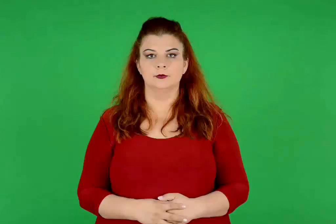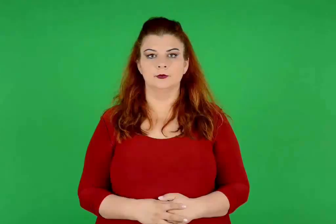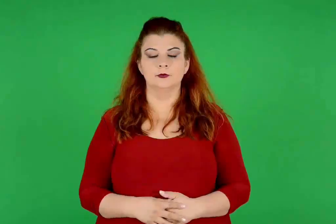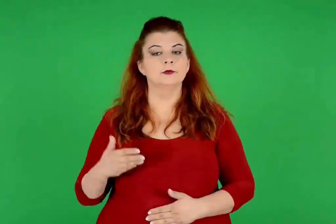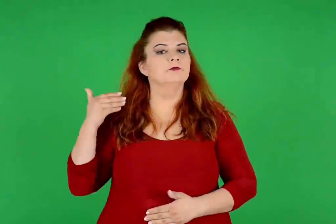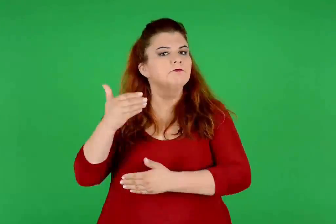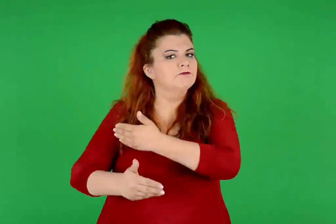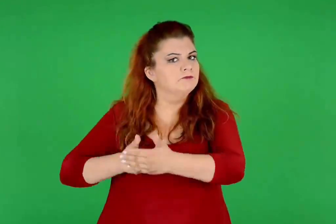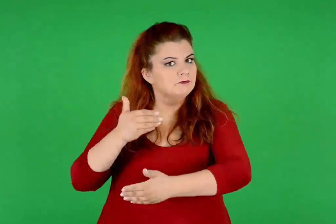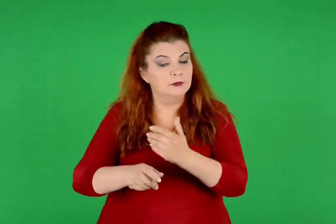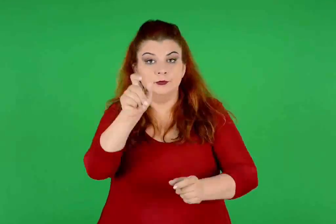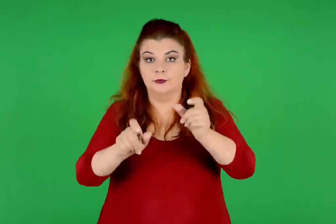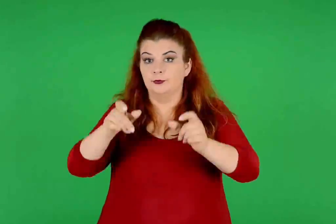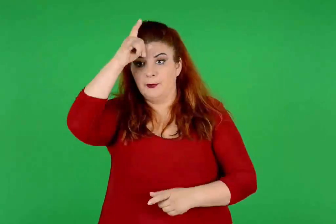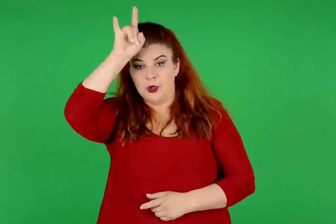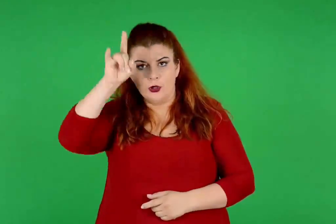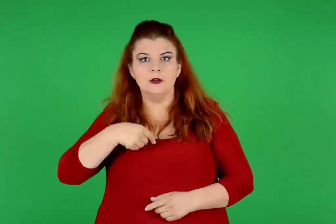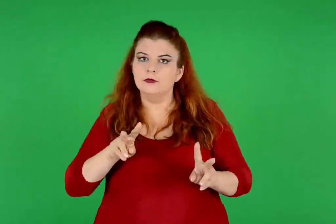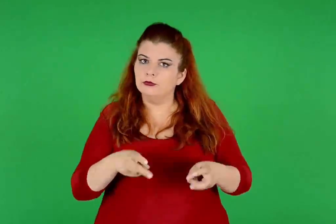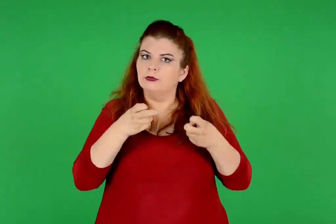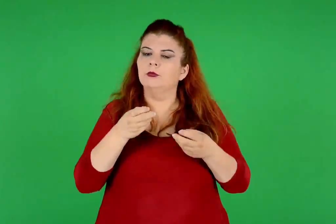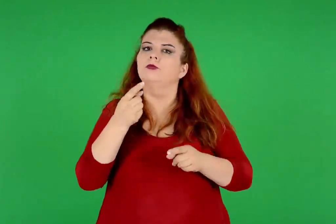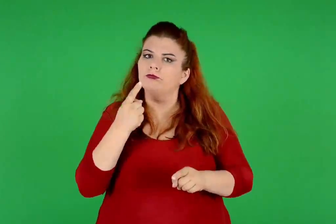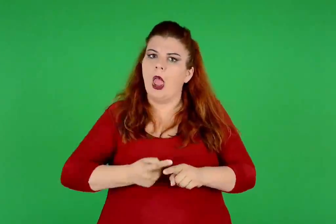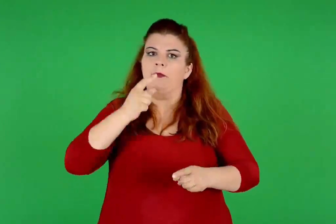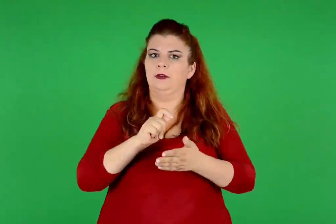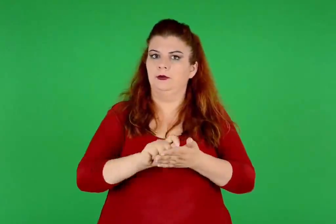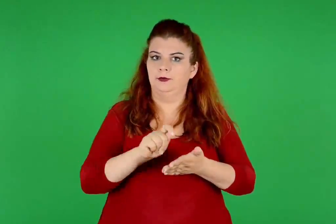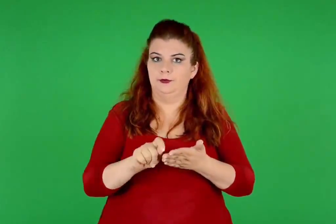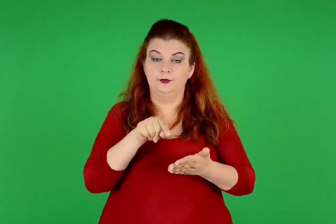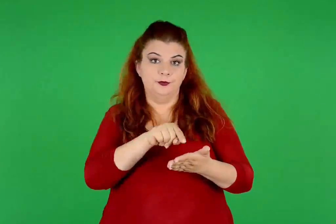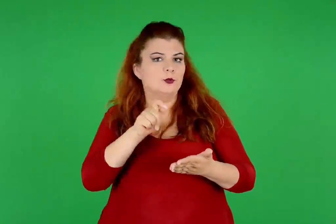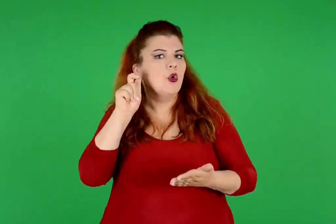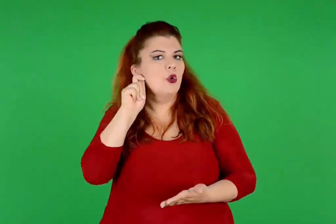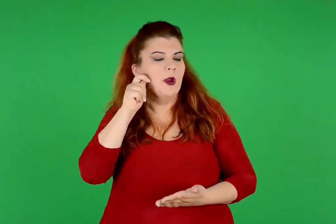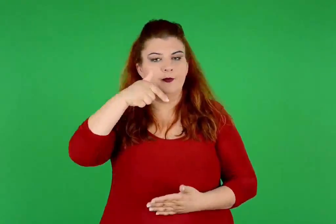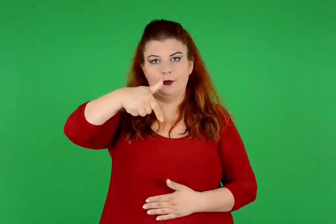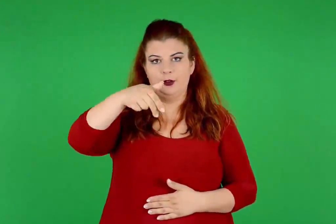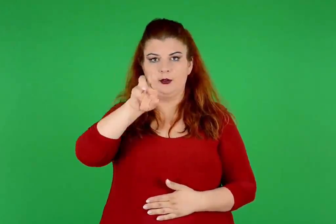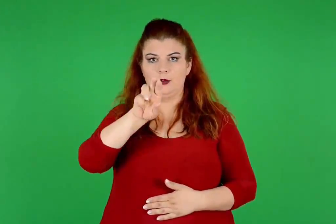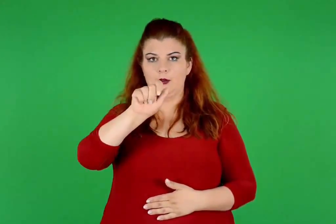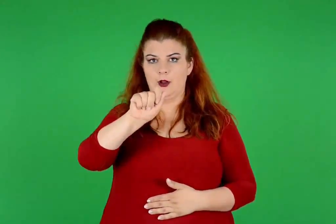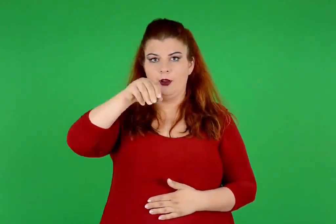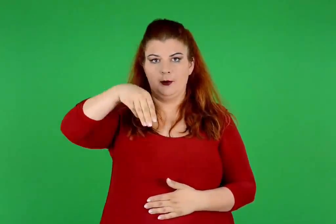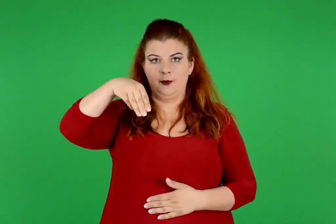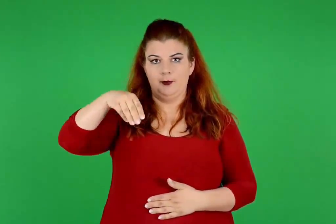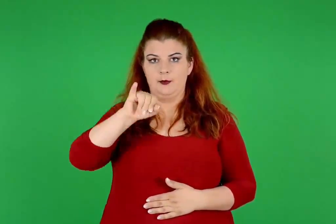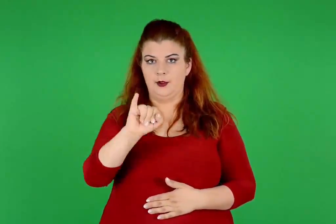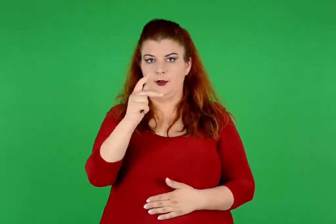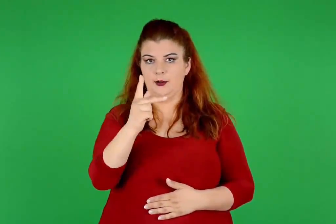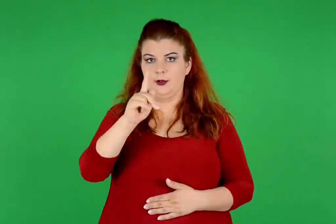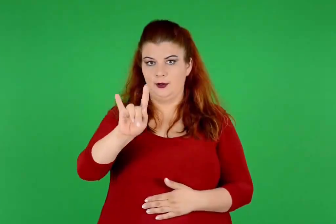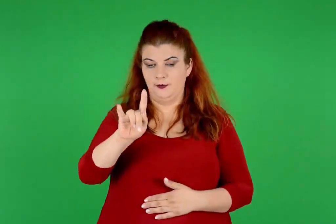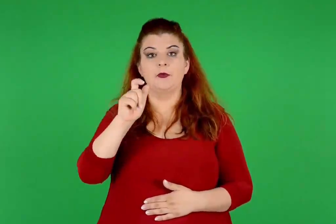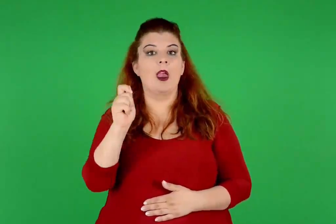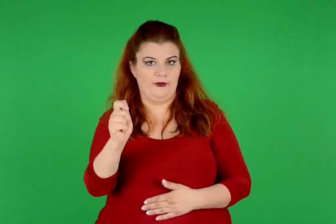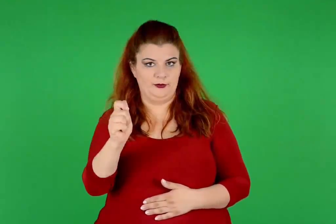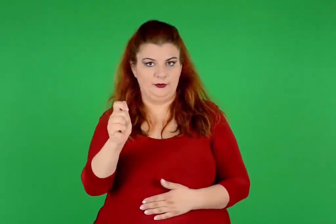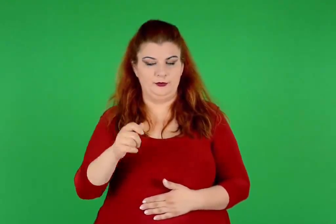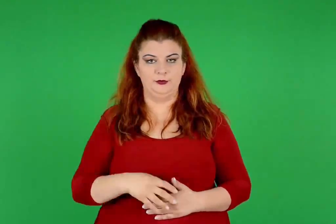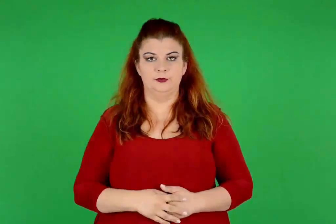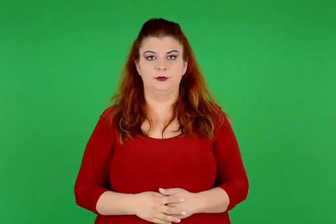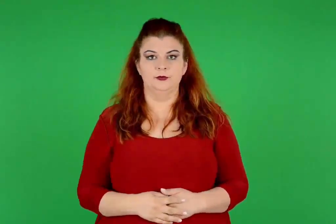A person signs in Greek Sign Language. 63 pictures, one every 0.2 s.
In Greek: αργότερα οι μινωίτες ανακάλυψαν μια πιο απλή γραφή , που ονομάστηκε γραμμική α
